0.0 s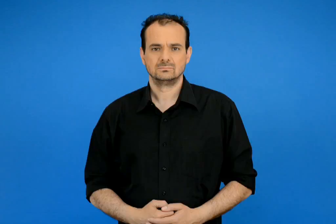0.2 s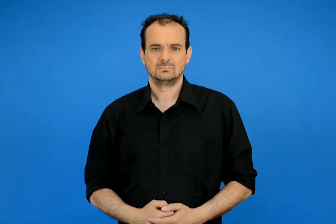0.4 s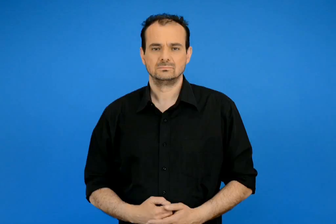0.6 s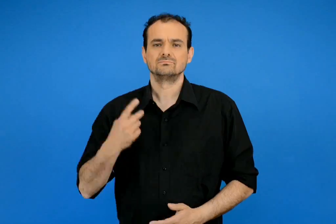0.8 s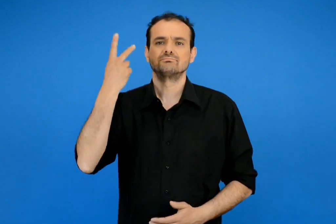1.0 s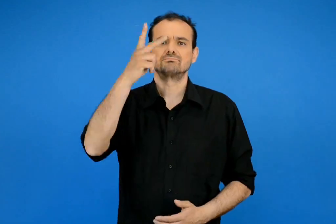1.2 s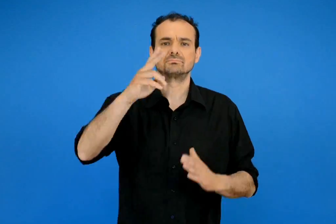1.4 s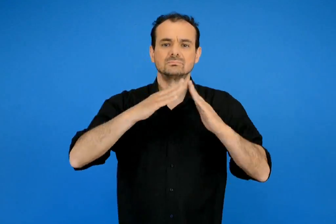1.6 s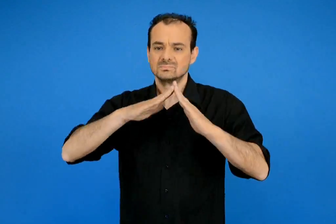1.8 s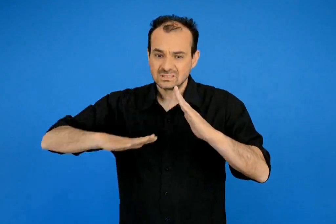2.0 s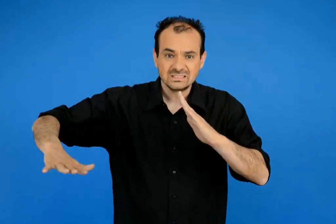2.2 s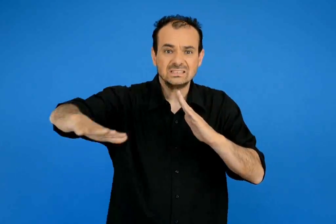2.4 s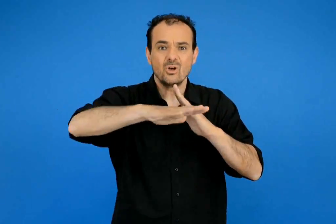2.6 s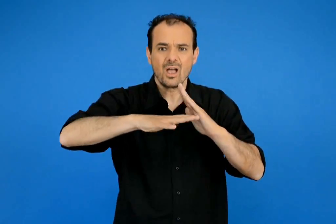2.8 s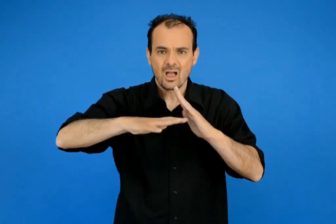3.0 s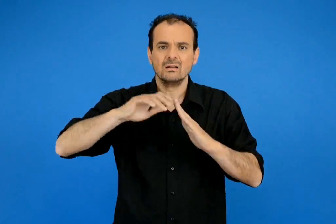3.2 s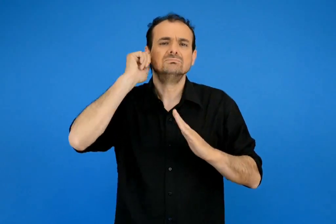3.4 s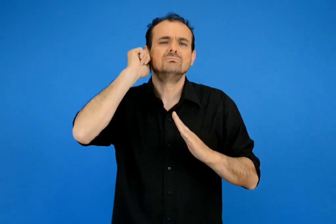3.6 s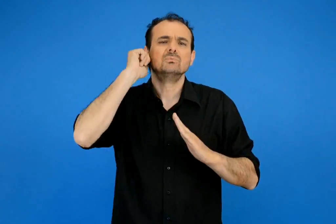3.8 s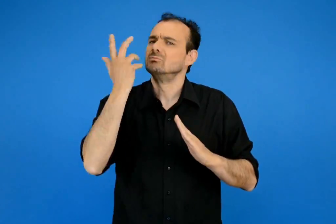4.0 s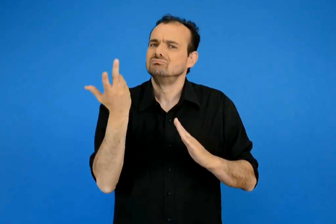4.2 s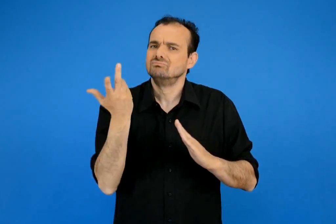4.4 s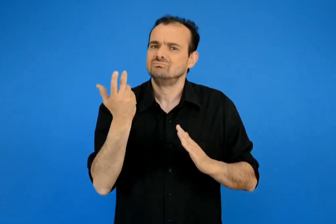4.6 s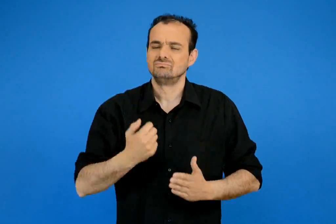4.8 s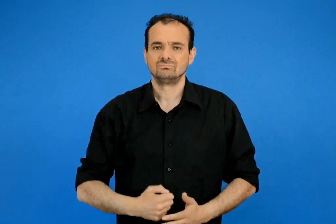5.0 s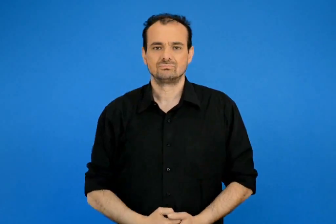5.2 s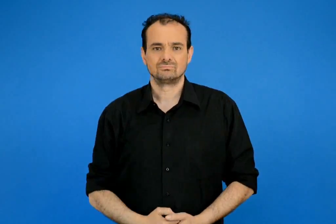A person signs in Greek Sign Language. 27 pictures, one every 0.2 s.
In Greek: πως λένε τη δική σου συνοικία ;
